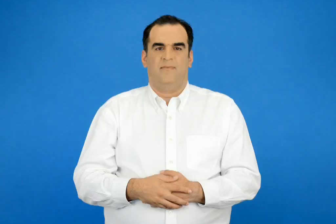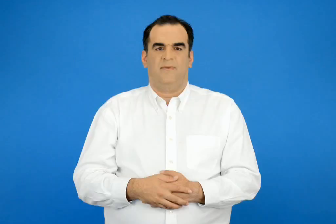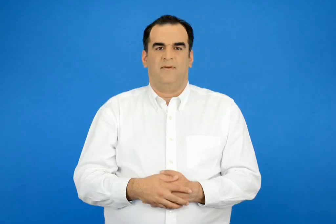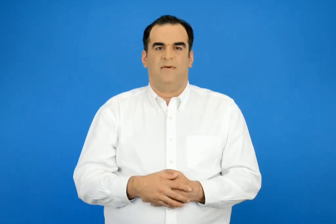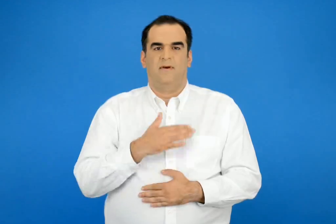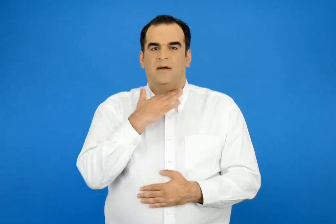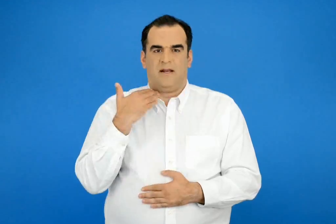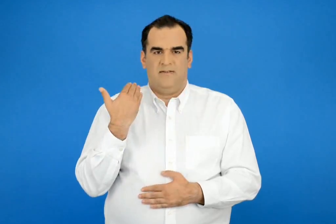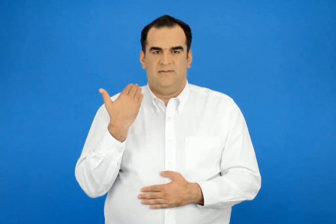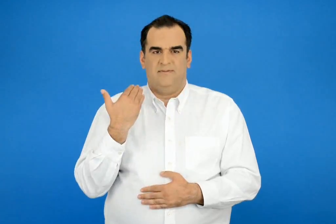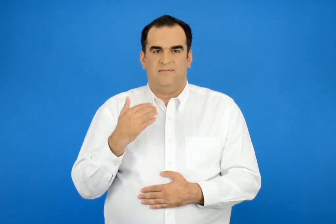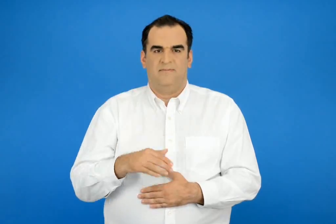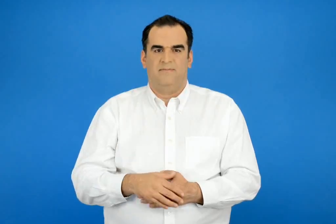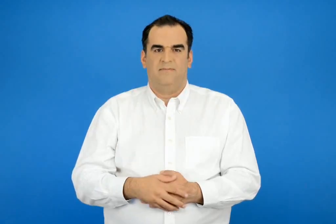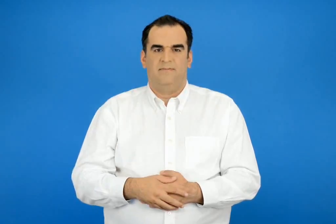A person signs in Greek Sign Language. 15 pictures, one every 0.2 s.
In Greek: κρέας
